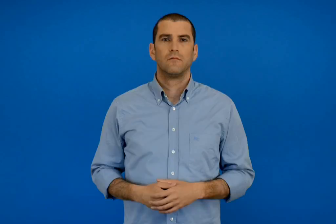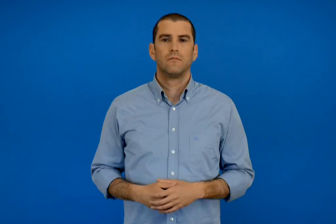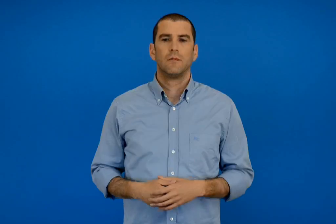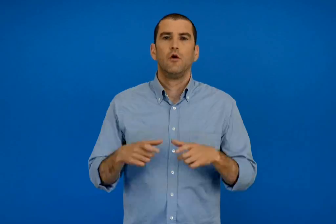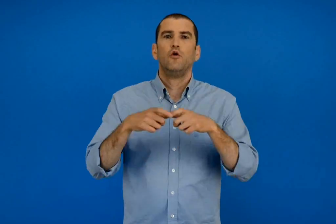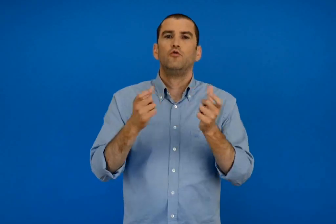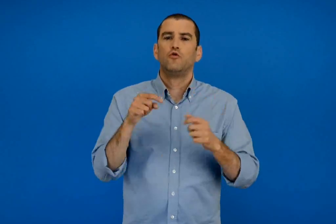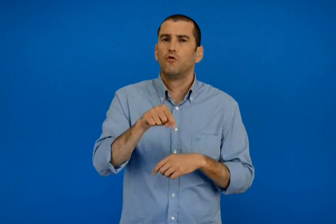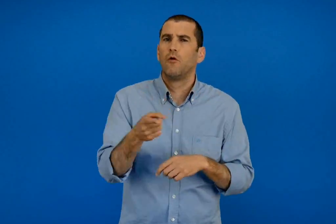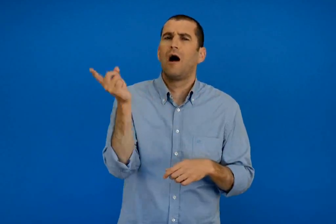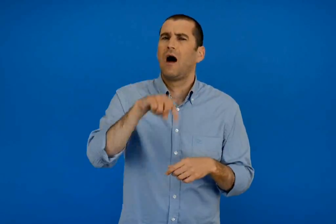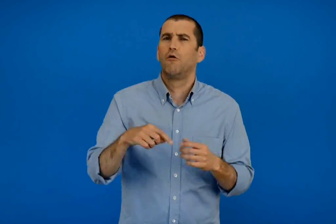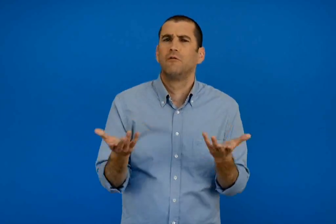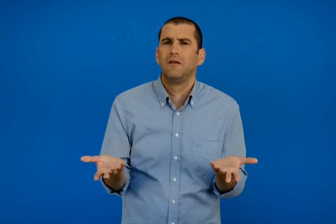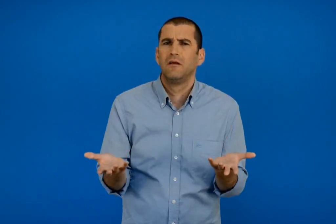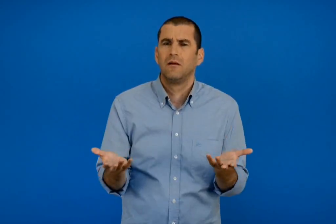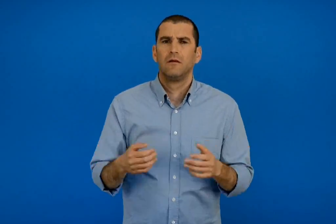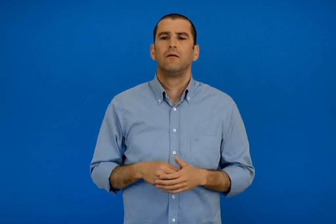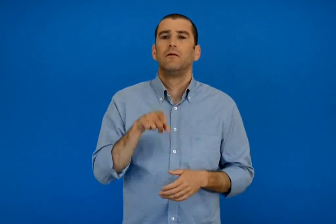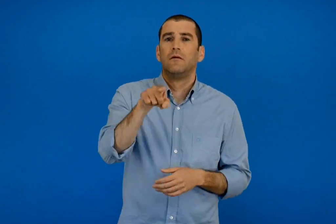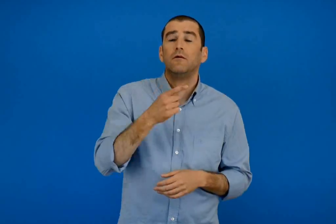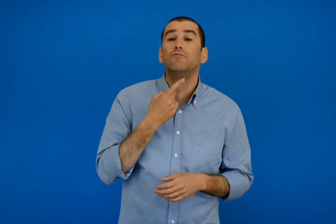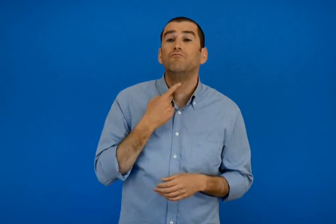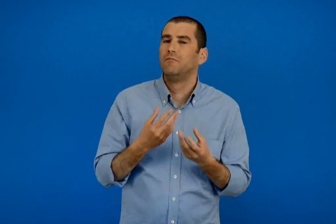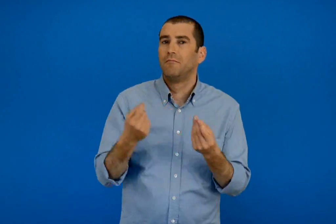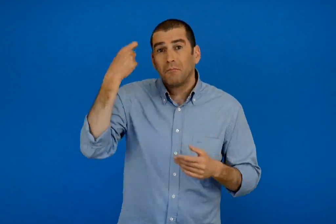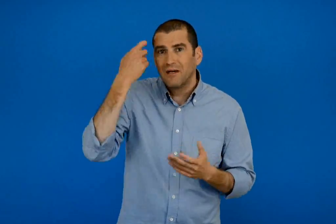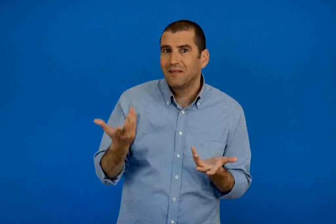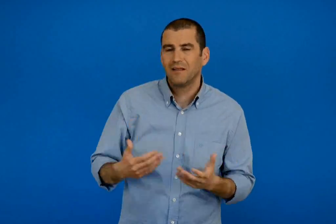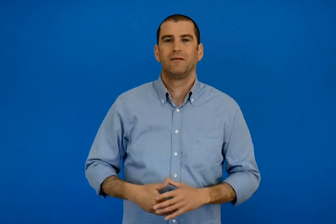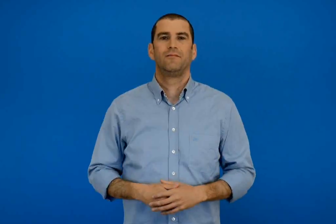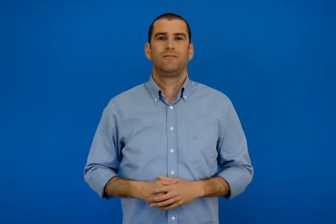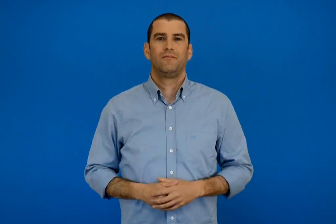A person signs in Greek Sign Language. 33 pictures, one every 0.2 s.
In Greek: τι άλλο κάνουμε στο σχολείο ; τι σου αρέσει πιο πολύ ;
